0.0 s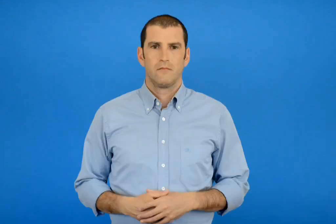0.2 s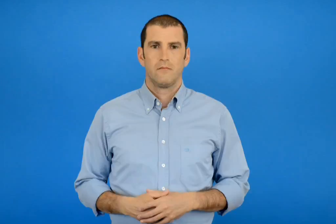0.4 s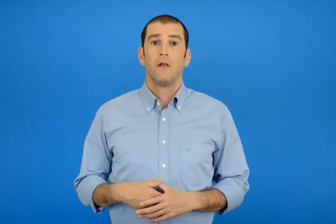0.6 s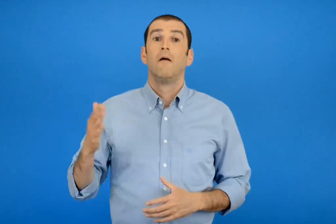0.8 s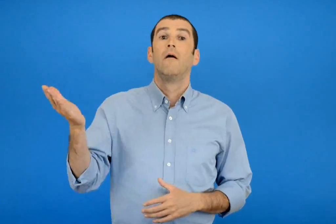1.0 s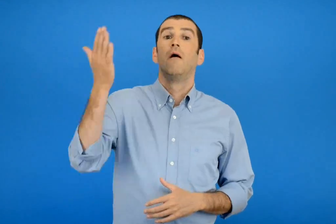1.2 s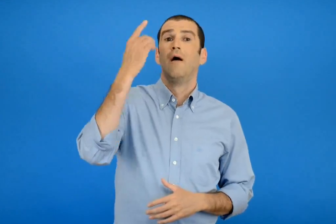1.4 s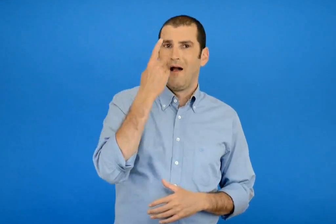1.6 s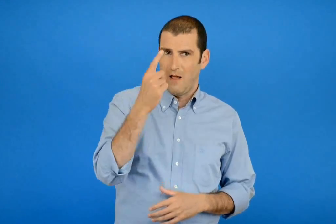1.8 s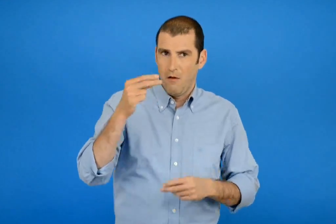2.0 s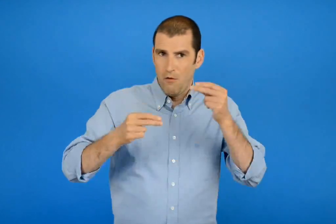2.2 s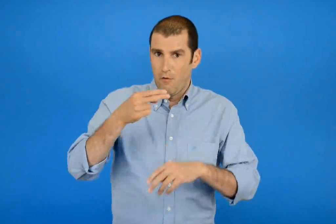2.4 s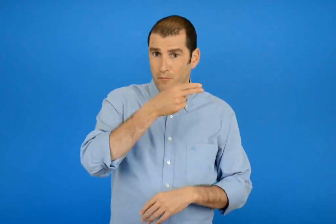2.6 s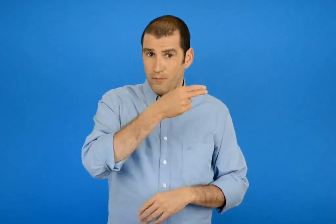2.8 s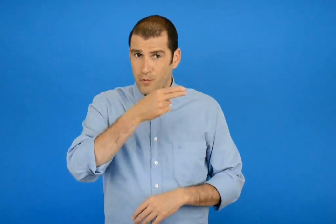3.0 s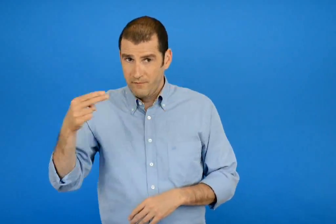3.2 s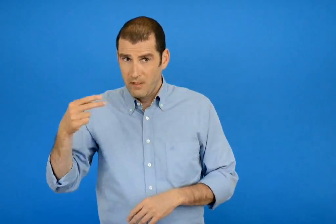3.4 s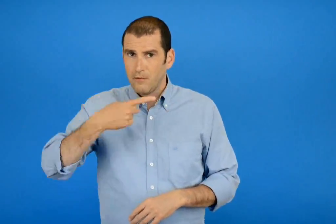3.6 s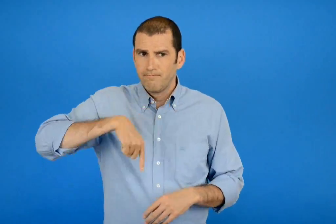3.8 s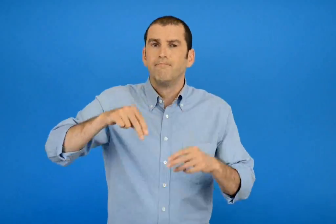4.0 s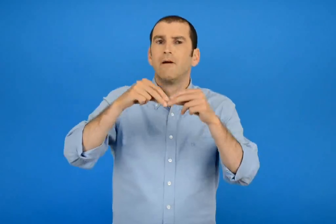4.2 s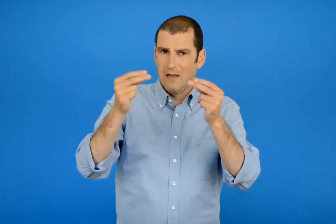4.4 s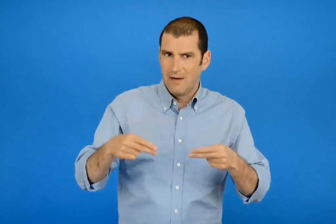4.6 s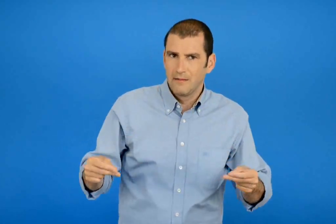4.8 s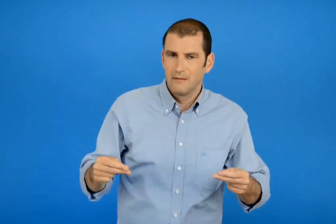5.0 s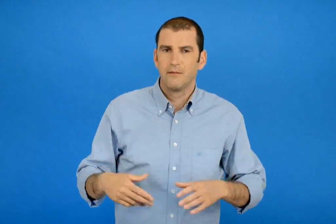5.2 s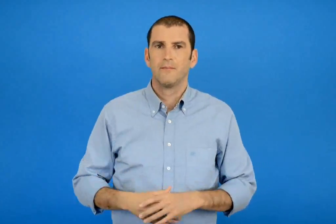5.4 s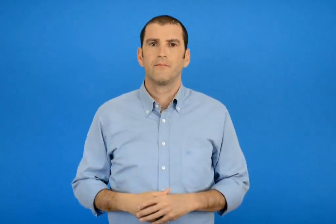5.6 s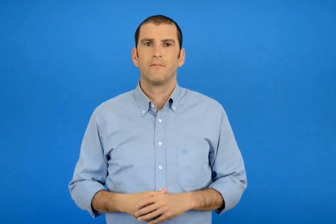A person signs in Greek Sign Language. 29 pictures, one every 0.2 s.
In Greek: όταν έχουμε να λύσουμε ένα πρόβλημα
